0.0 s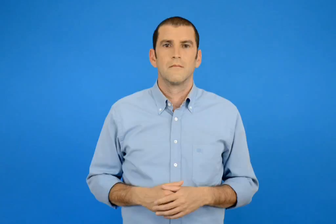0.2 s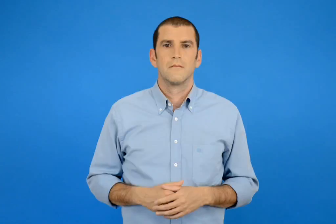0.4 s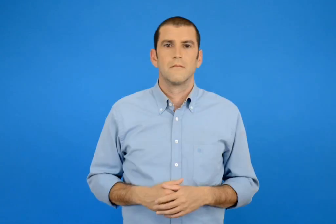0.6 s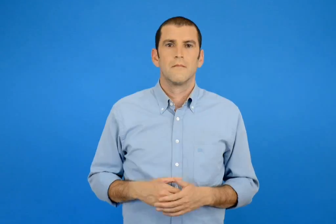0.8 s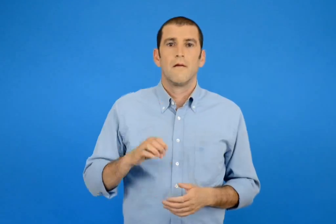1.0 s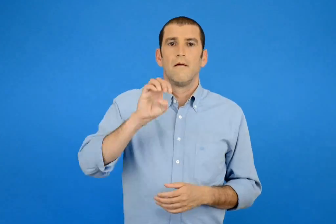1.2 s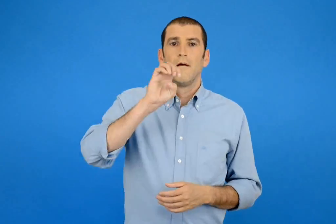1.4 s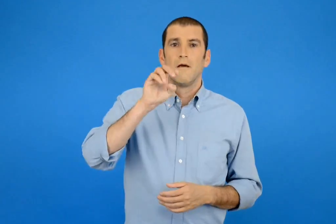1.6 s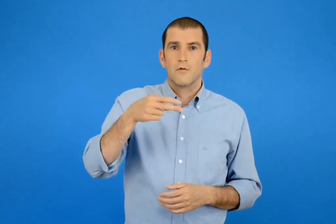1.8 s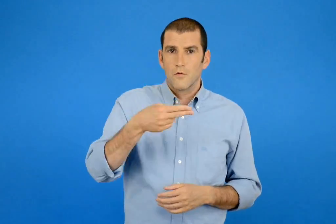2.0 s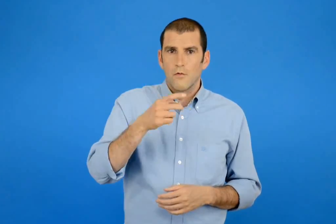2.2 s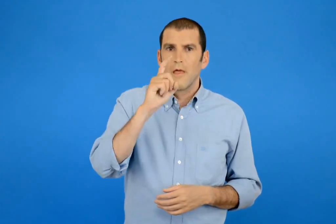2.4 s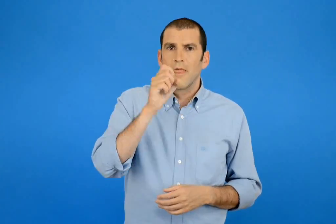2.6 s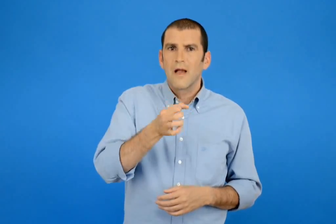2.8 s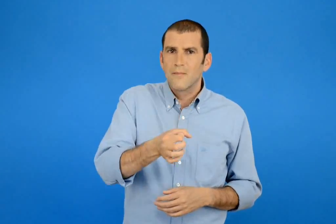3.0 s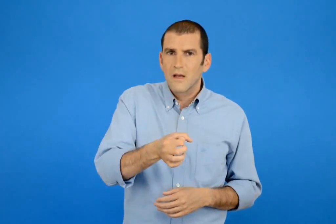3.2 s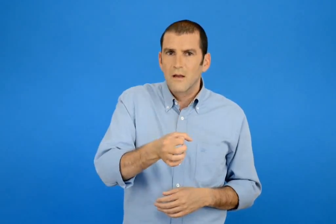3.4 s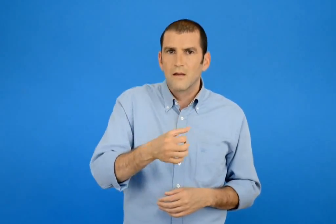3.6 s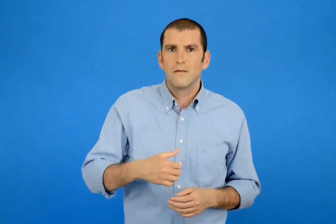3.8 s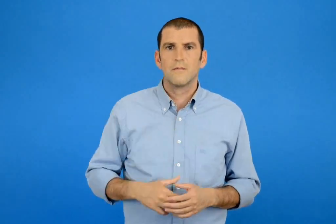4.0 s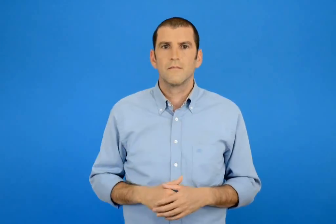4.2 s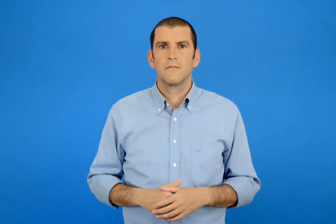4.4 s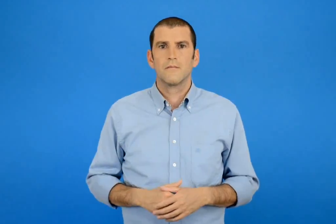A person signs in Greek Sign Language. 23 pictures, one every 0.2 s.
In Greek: 10 λεπτό του €
